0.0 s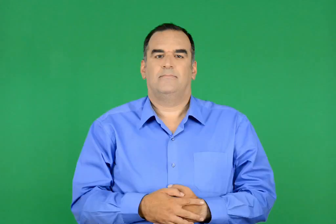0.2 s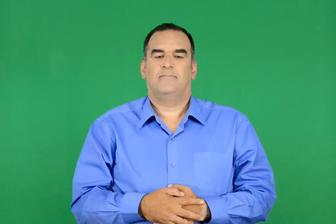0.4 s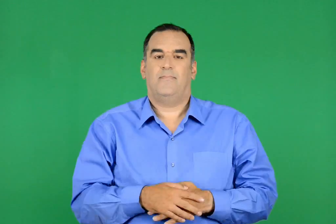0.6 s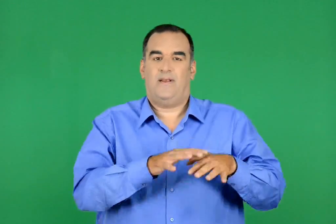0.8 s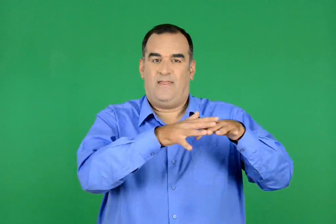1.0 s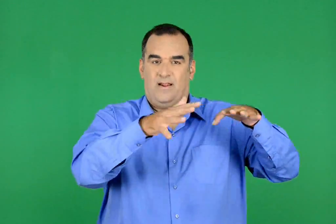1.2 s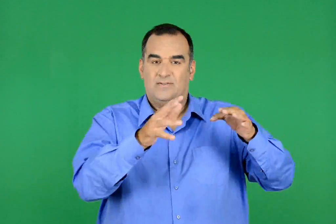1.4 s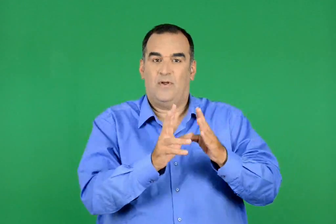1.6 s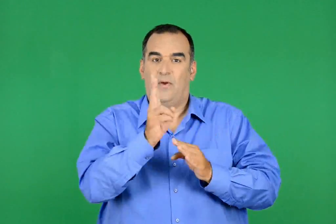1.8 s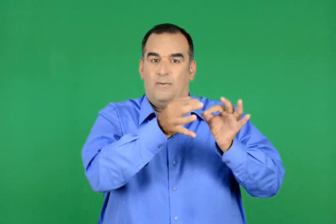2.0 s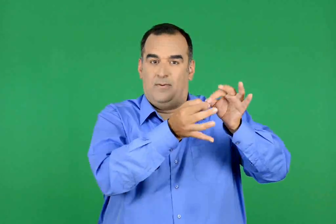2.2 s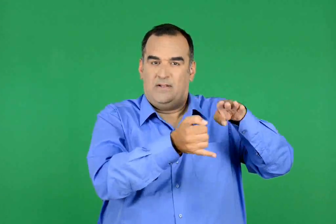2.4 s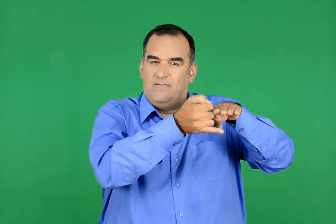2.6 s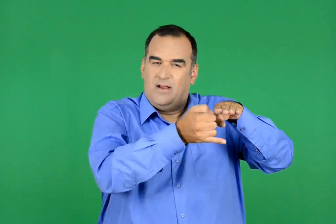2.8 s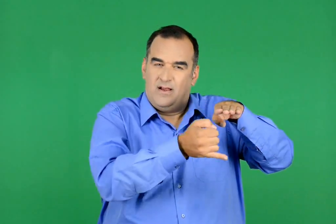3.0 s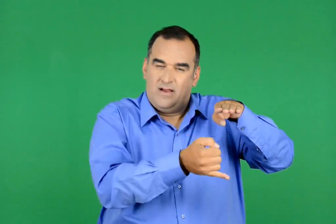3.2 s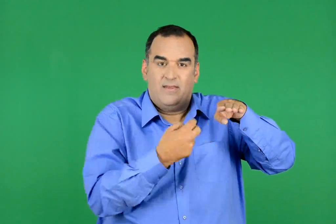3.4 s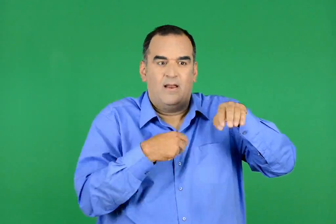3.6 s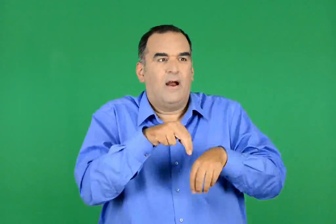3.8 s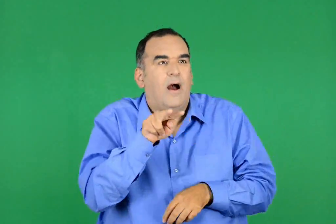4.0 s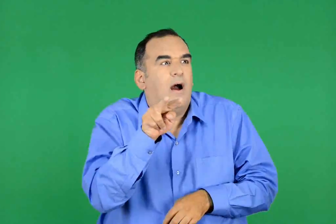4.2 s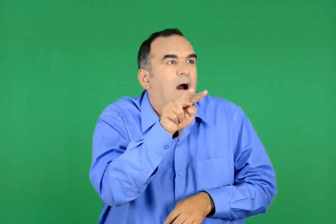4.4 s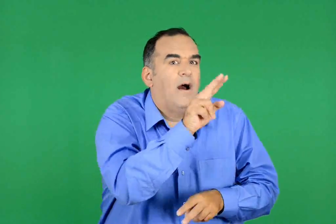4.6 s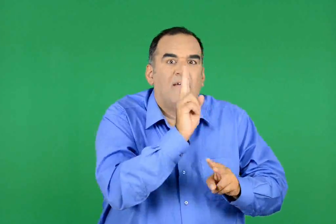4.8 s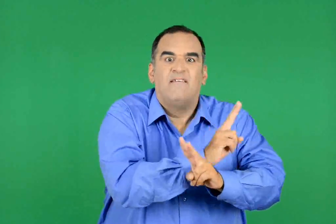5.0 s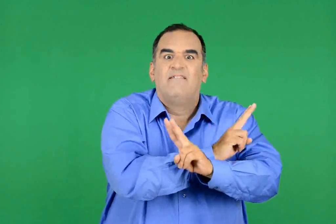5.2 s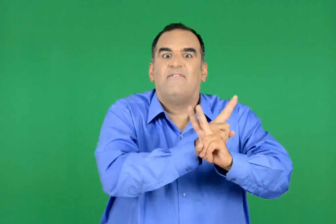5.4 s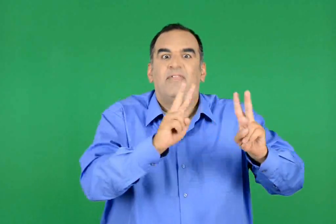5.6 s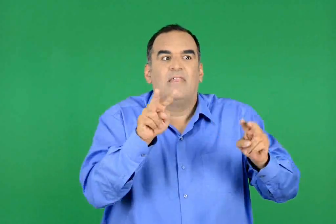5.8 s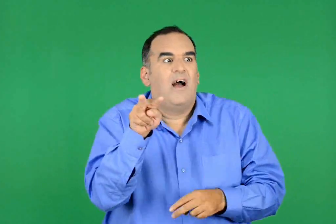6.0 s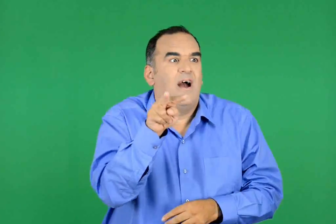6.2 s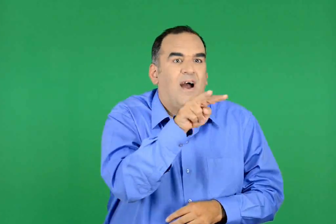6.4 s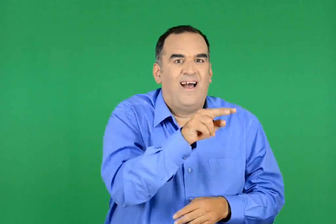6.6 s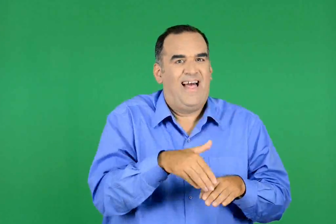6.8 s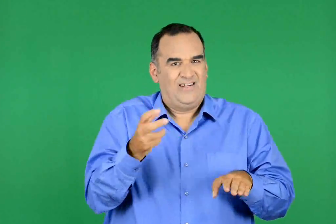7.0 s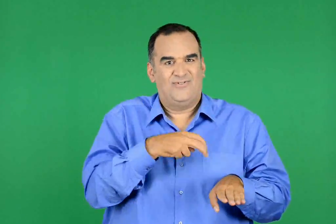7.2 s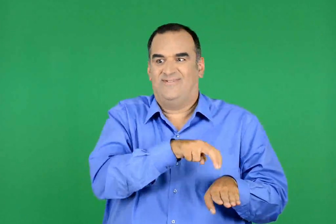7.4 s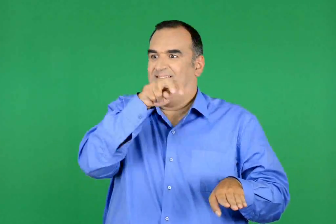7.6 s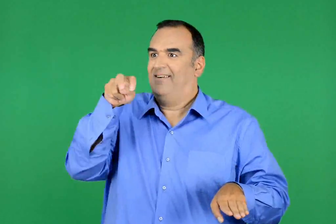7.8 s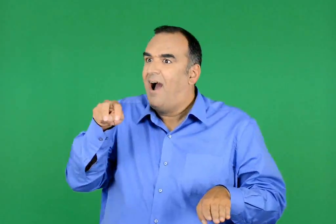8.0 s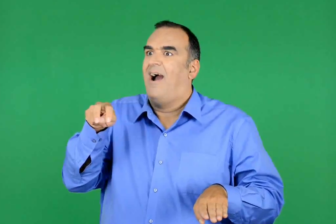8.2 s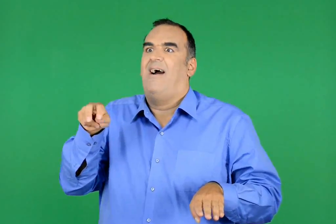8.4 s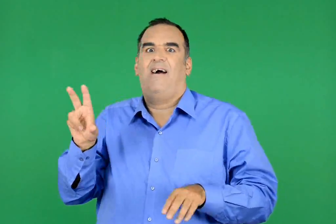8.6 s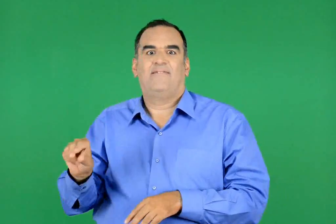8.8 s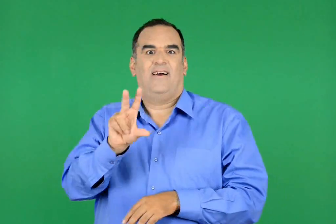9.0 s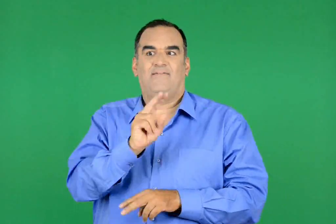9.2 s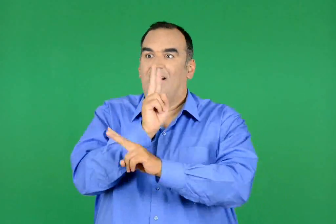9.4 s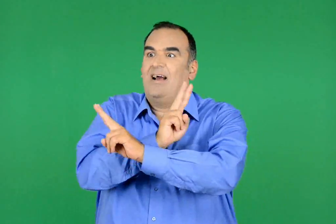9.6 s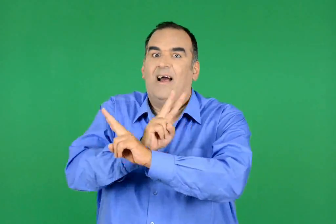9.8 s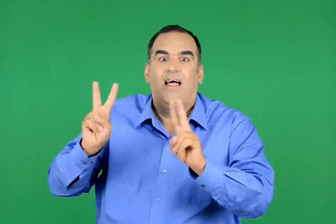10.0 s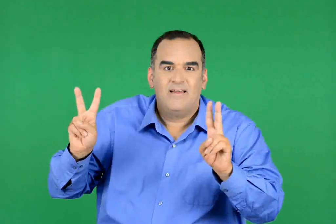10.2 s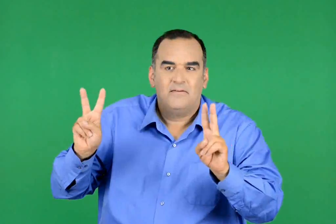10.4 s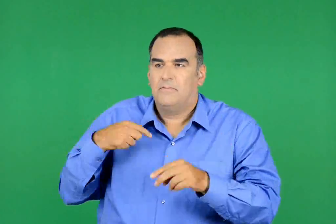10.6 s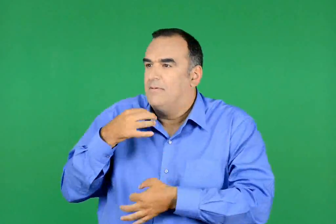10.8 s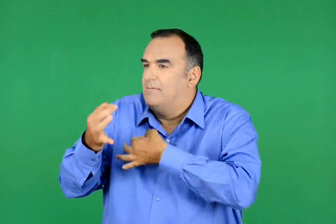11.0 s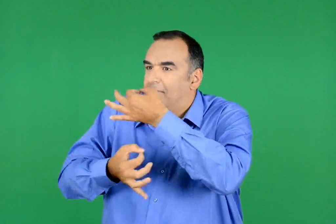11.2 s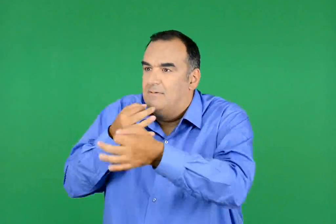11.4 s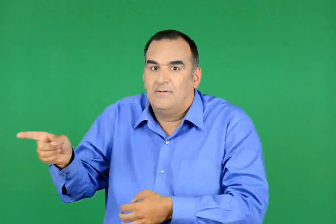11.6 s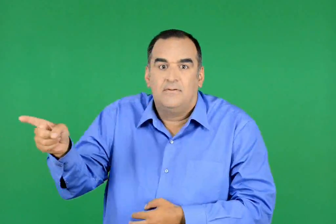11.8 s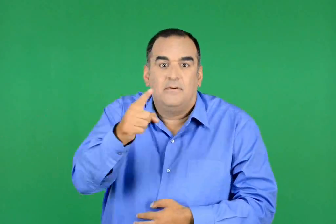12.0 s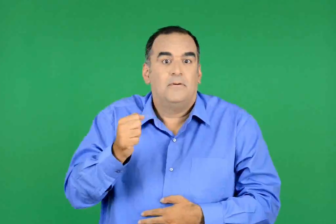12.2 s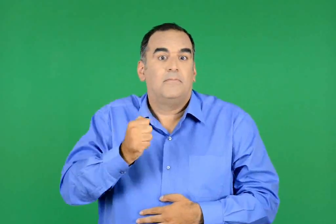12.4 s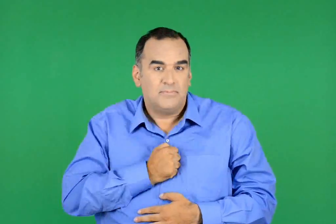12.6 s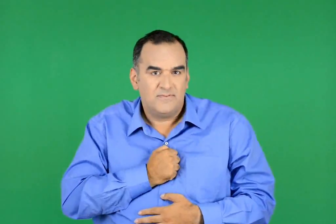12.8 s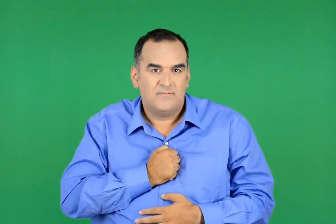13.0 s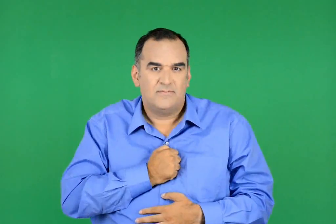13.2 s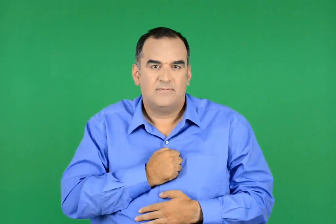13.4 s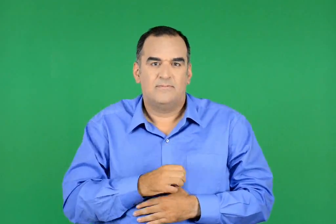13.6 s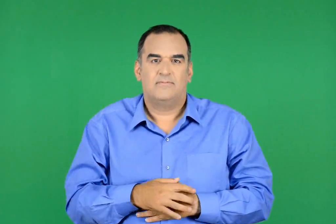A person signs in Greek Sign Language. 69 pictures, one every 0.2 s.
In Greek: θα µε πιστέψουν άραγε , άμα πω ότι στο βάθος εκείνο , κάπου δώδεκα µέτρα δηλαδή , έβλεπα καθαρά , σα να ήμουν µέρα , στο ύπαιθρο ;
